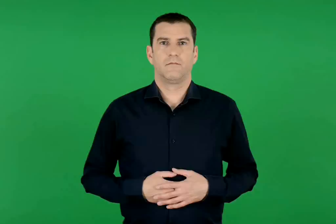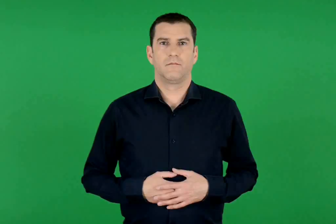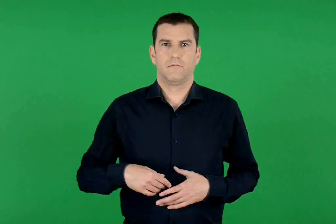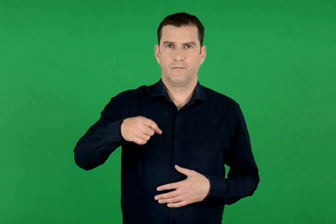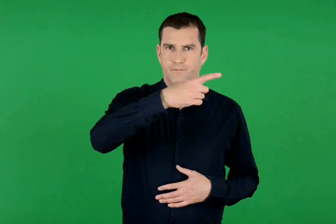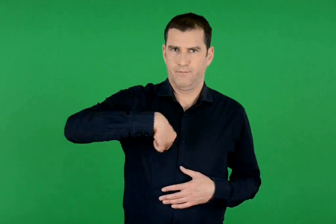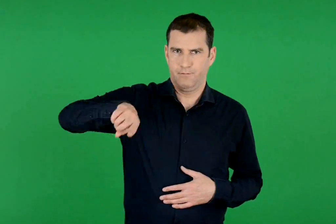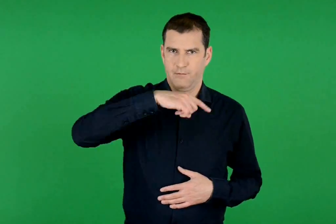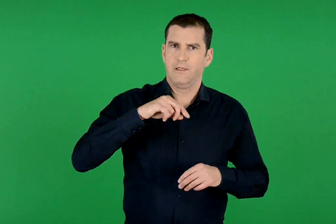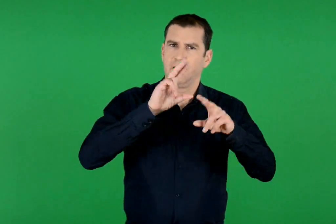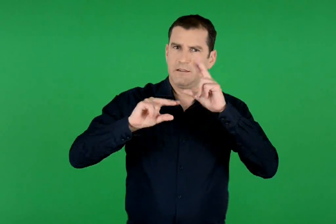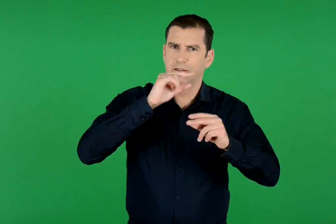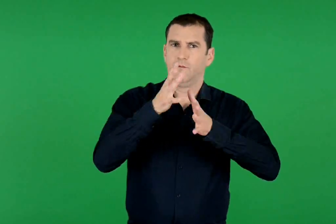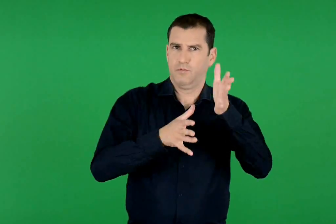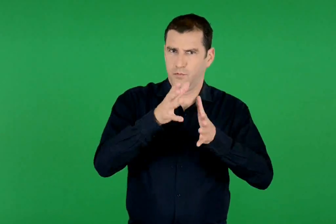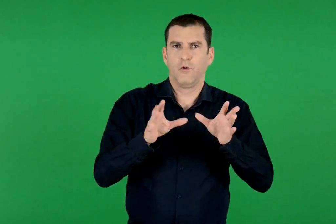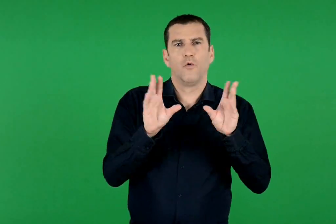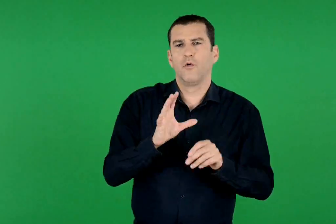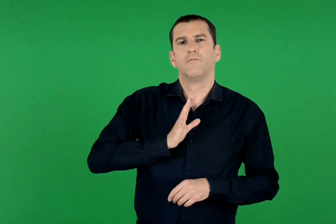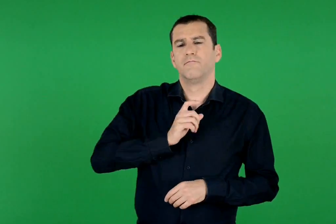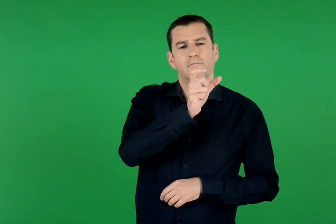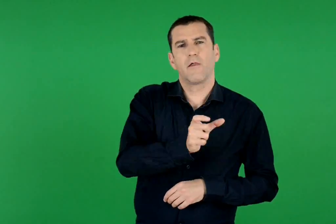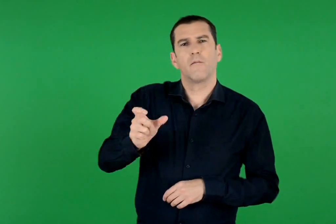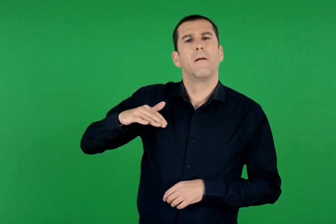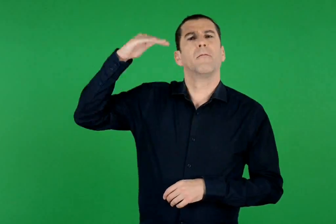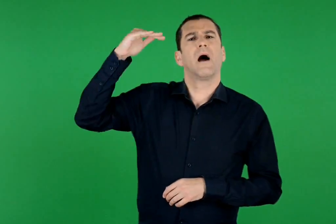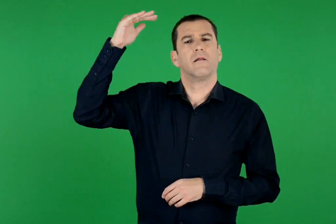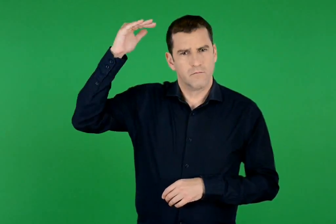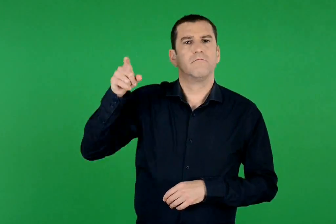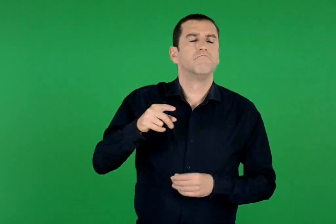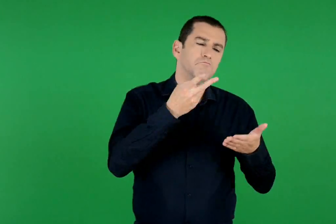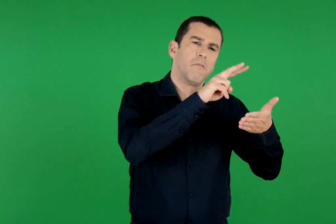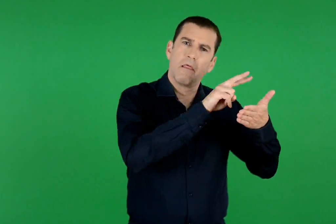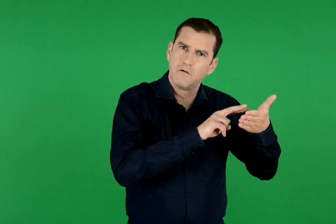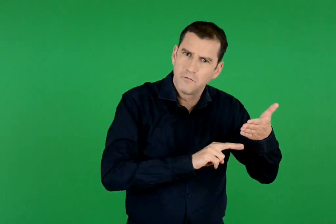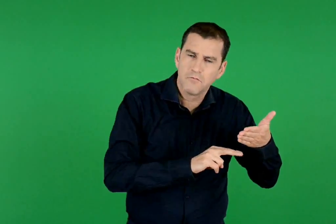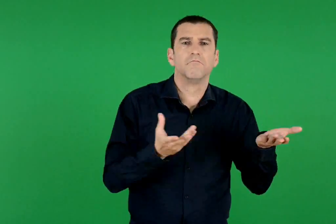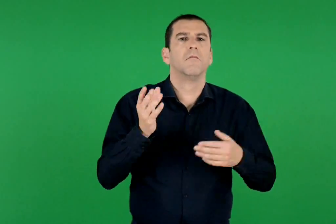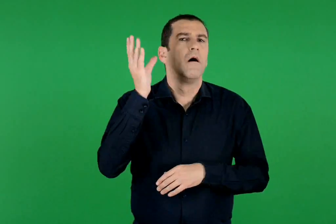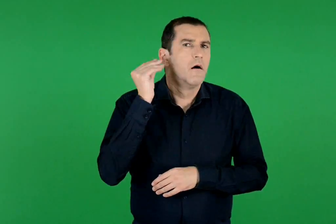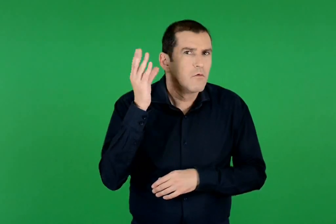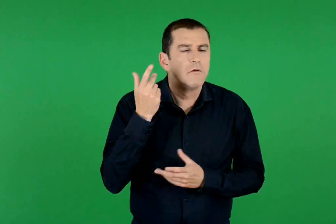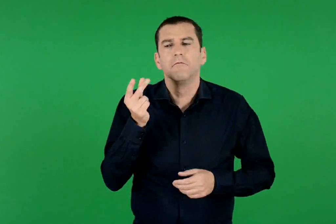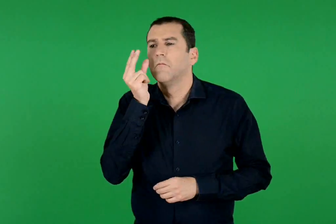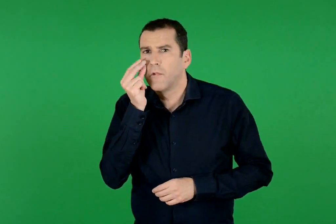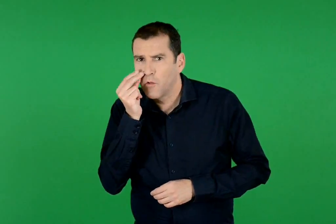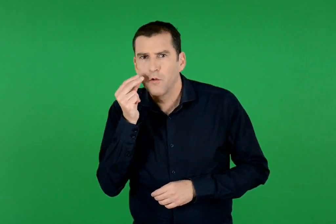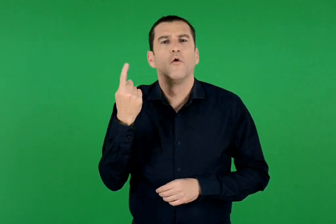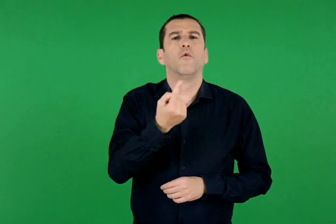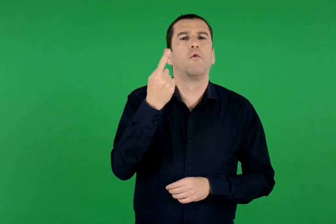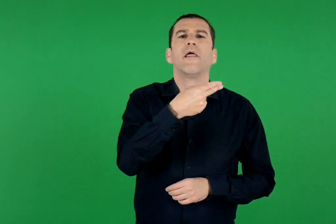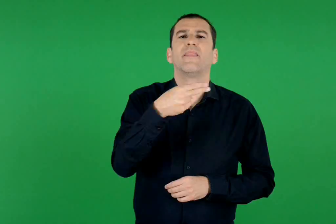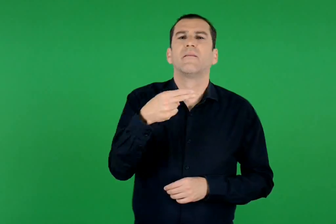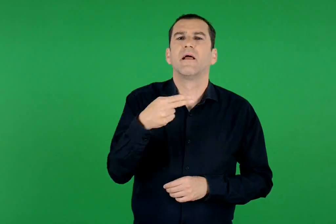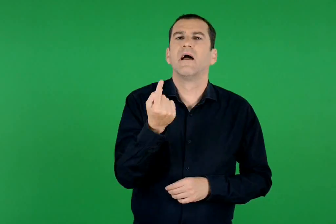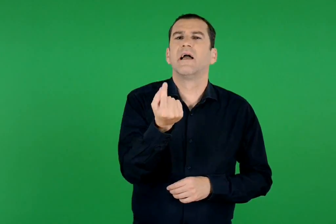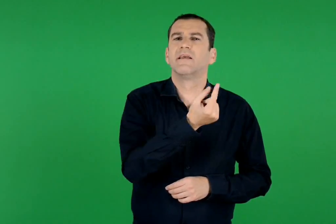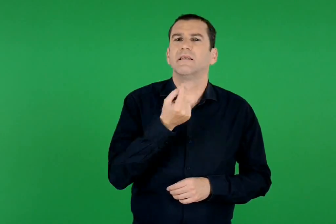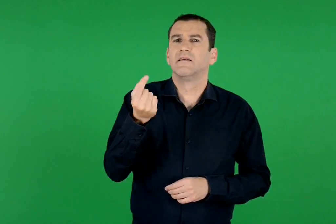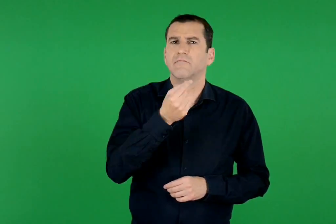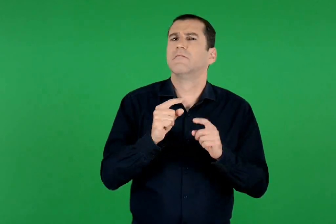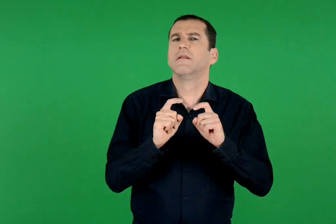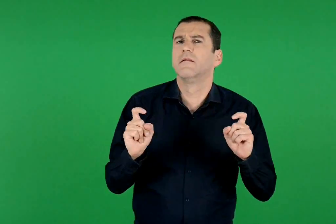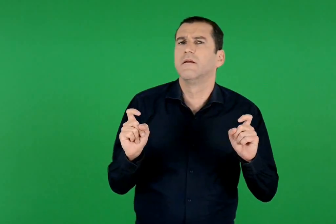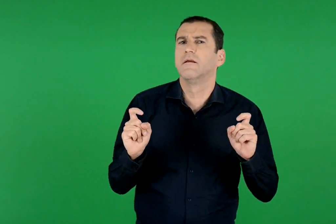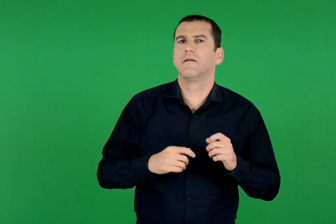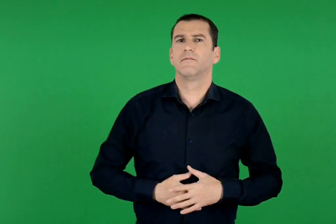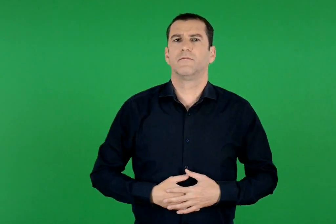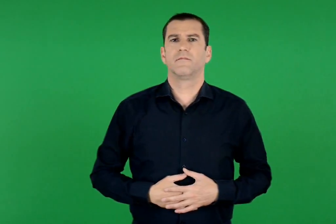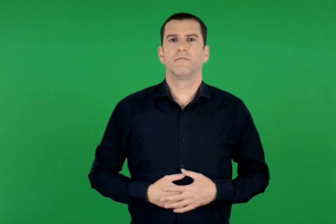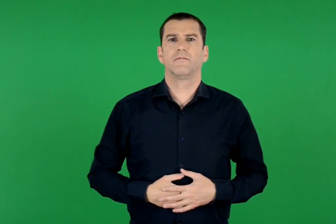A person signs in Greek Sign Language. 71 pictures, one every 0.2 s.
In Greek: συζητάμε ποια είναι συνήθως τα θέματα των ειδήσεων που διαβάζουν , ακούν ή παρακολουθούν οι μεγάλοι
